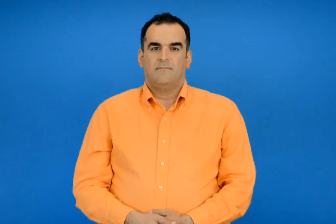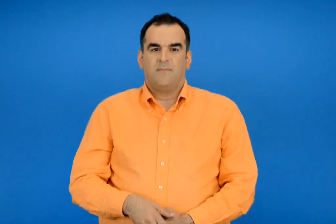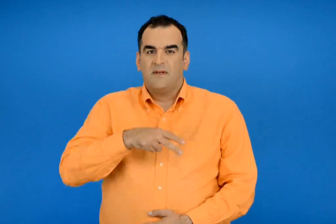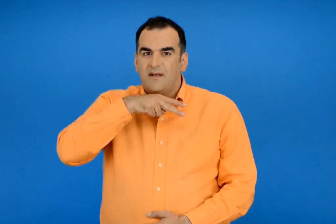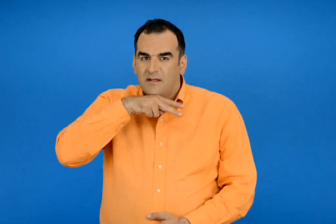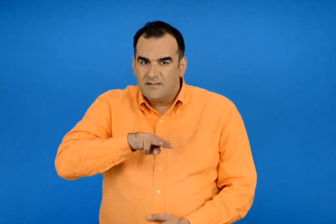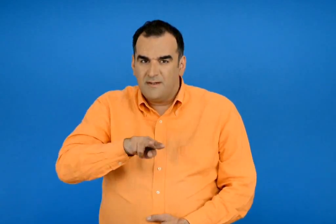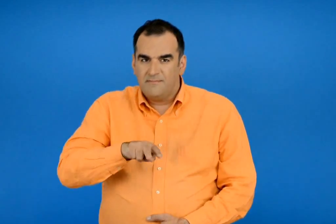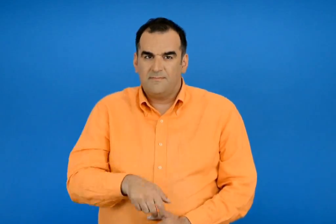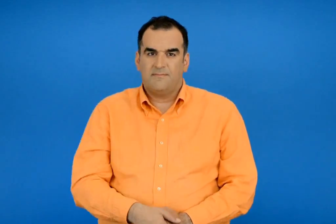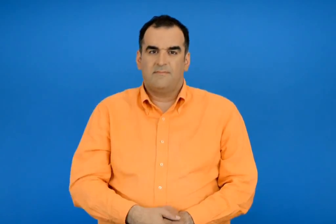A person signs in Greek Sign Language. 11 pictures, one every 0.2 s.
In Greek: κατσικά
